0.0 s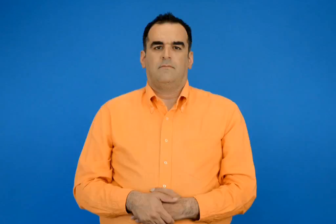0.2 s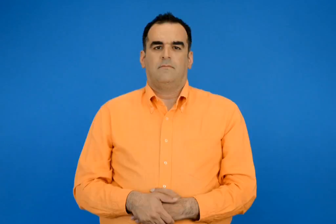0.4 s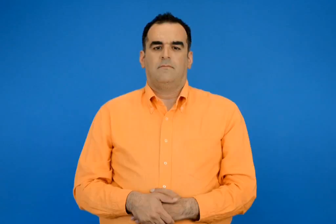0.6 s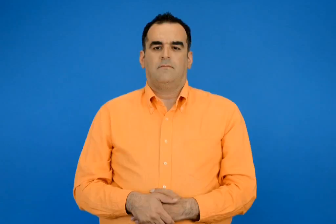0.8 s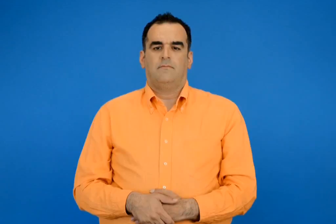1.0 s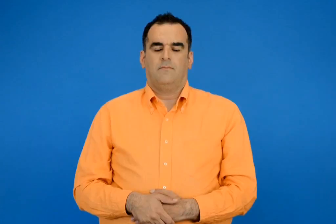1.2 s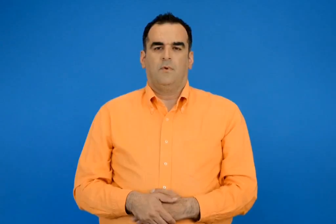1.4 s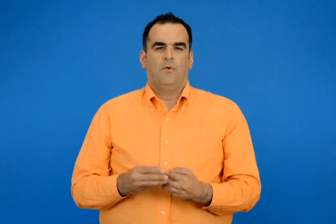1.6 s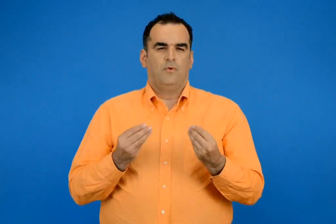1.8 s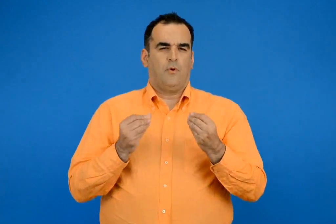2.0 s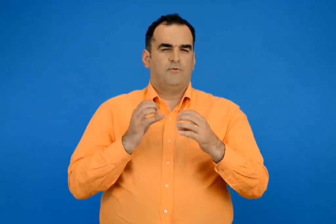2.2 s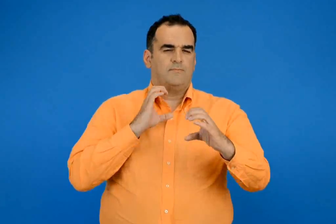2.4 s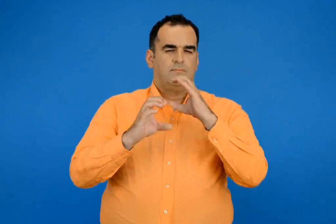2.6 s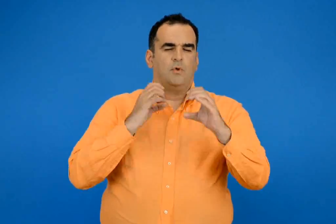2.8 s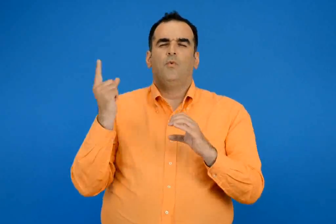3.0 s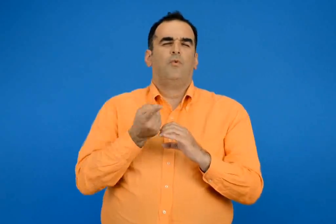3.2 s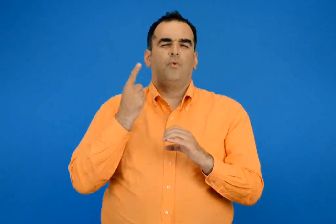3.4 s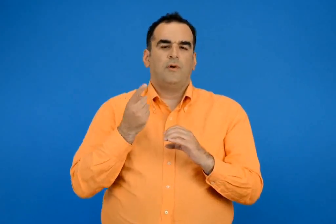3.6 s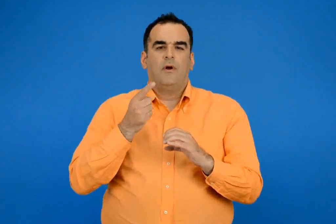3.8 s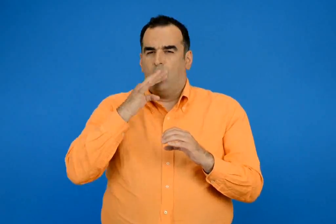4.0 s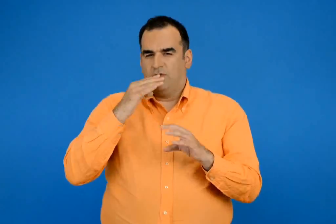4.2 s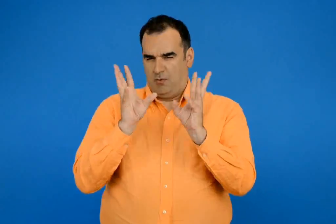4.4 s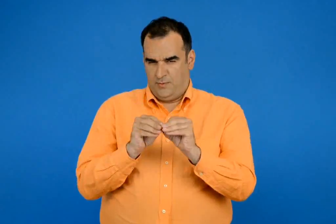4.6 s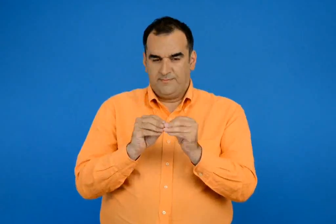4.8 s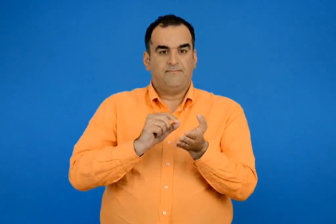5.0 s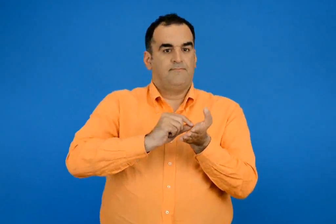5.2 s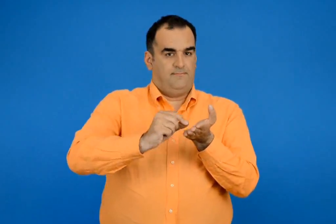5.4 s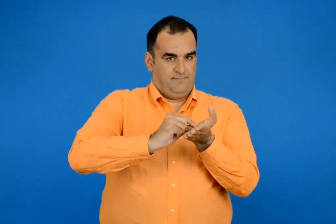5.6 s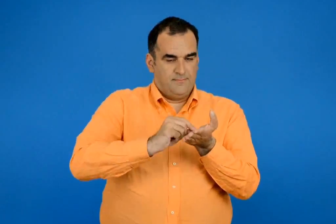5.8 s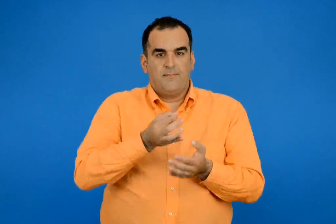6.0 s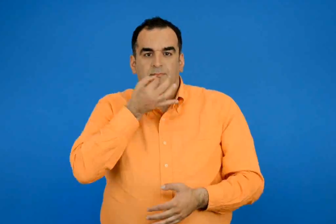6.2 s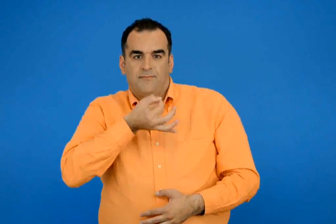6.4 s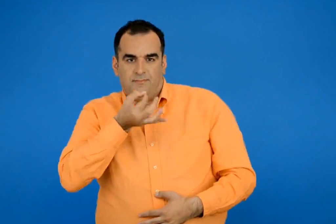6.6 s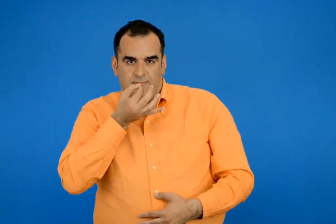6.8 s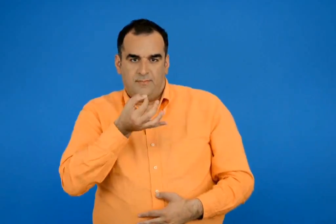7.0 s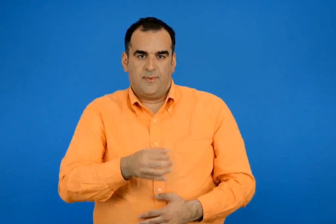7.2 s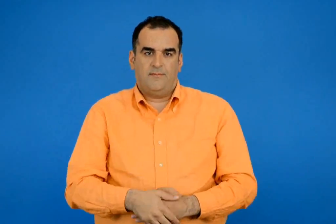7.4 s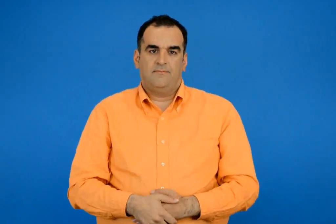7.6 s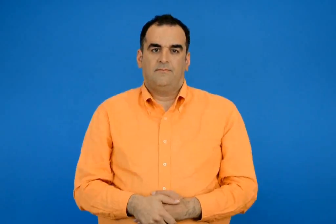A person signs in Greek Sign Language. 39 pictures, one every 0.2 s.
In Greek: ο πιο συνηθισμένος τρόπος επικοινωνίας είναι με τη γλώσσα που μιλάμε η γράφουμε
